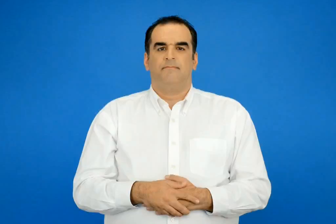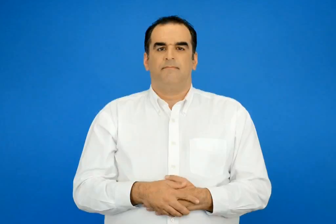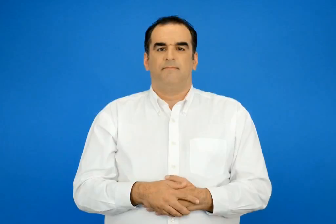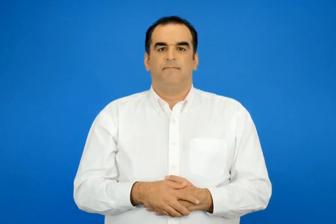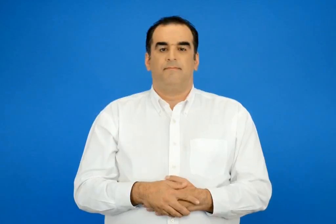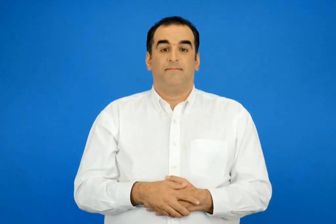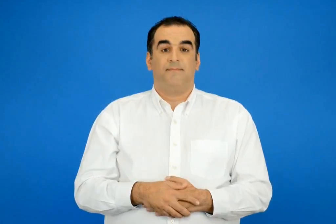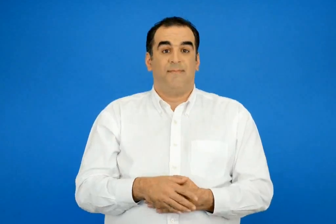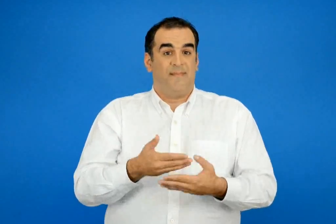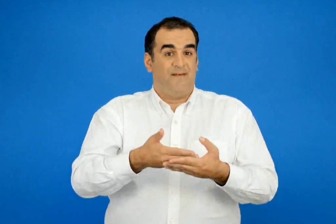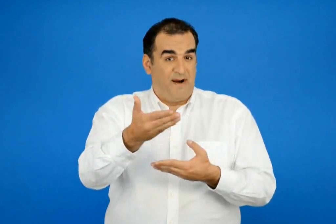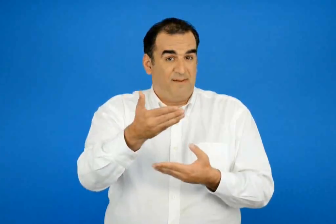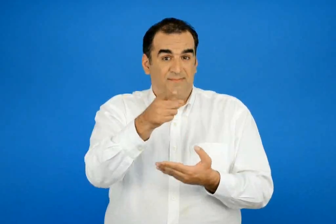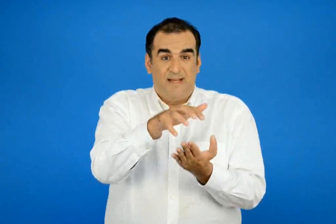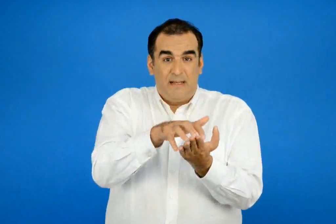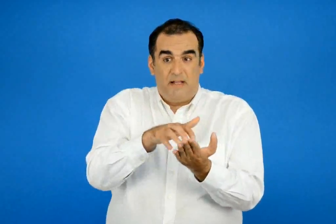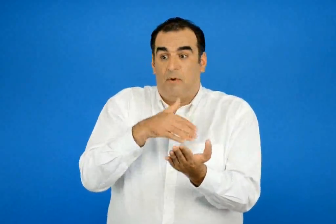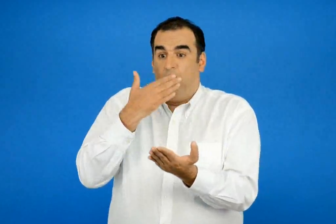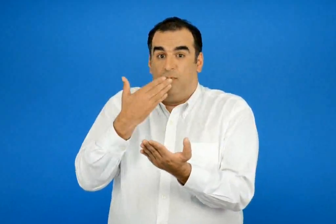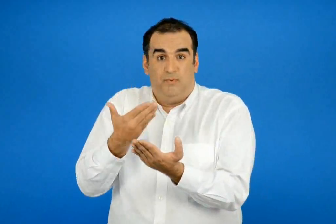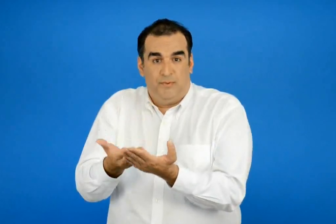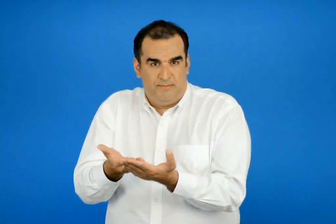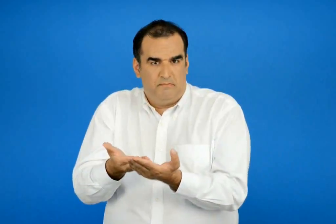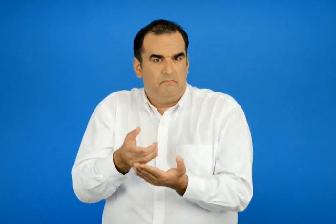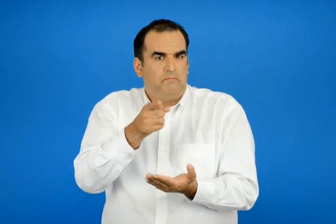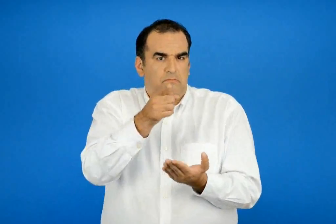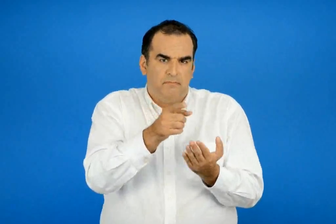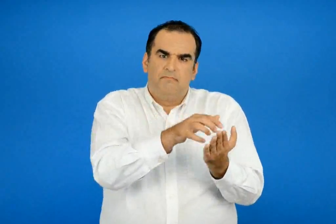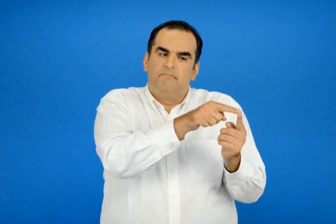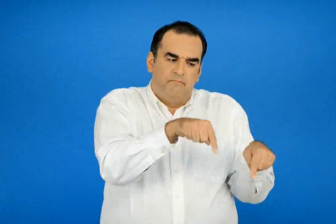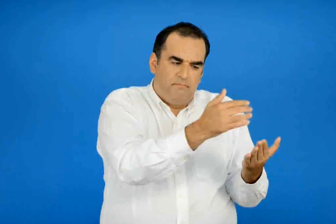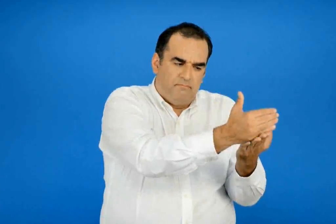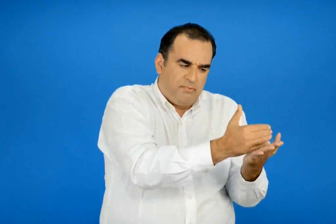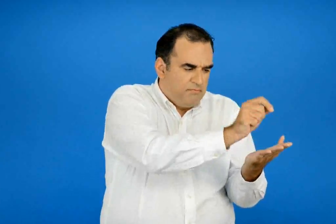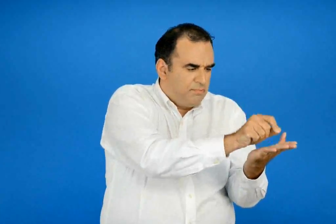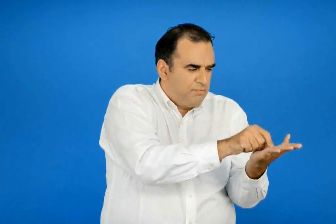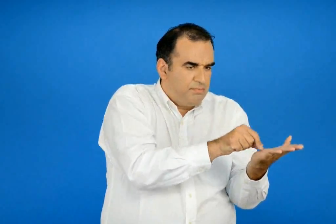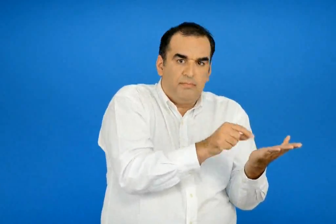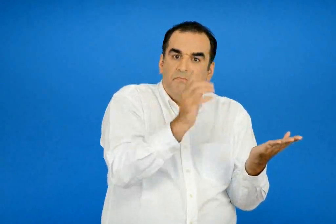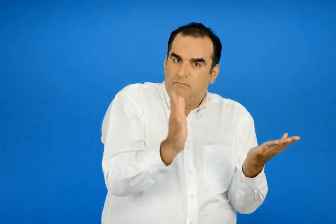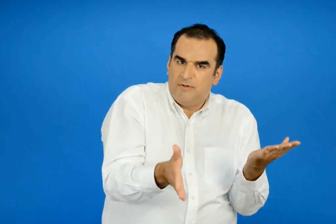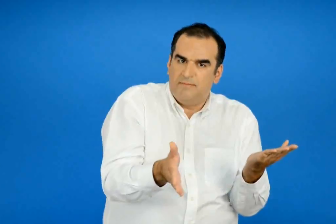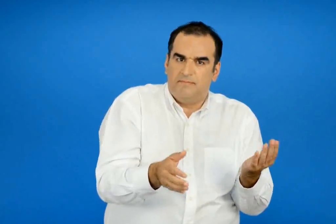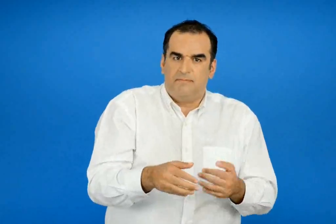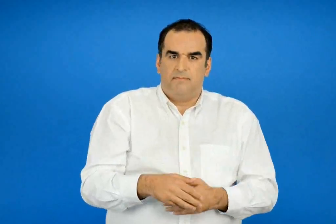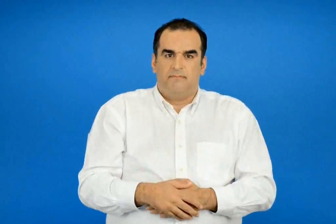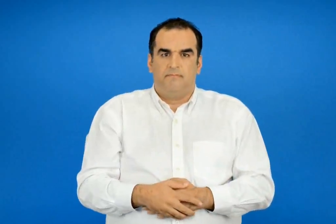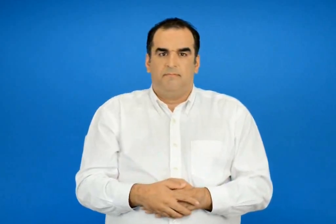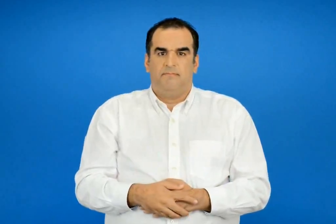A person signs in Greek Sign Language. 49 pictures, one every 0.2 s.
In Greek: αν έχετε ολοκληρώσει τα κείμενα της δίκης σας εφημερίδας μπορείτε να φτιάξετε και εσείς τον πίνακα περιεχομένων
